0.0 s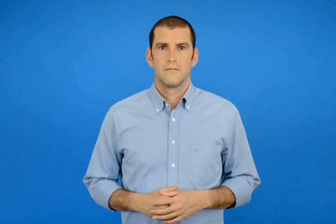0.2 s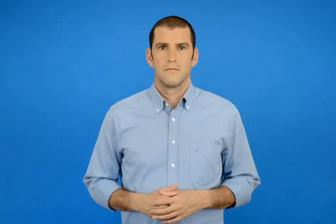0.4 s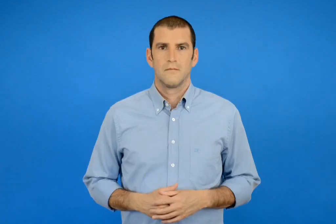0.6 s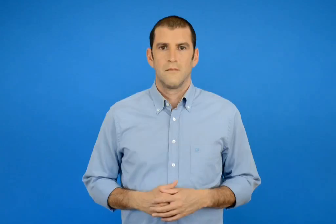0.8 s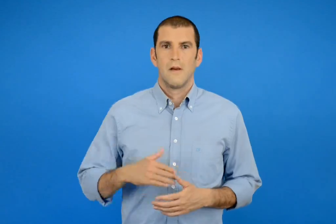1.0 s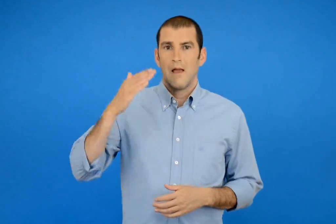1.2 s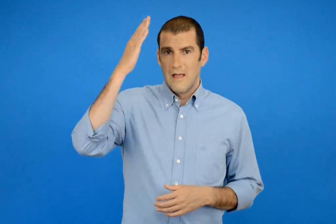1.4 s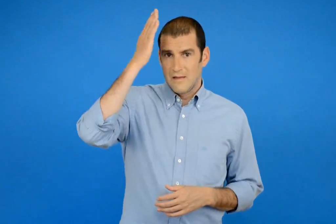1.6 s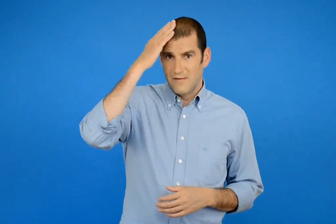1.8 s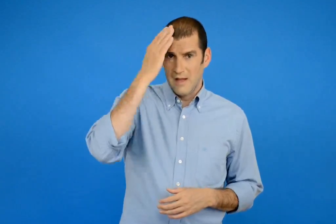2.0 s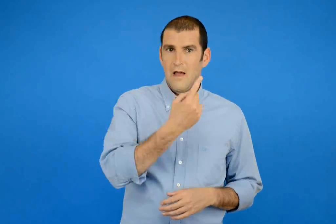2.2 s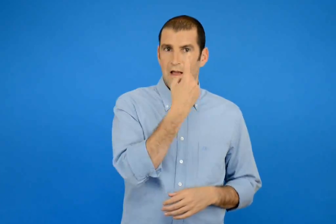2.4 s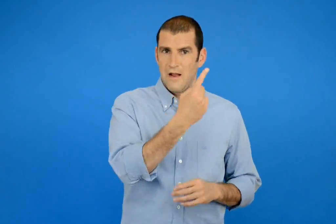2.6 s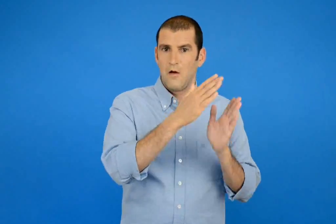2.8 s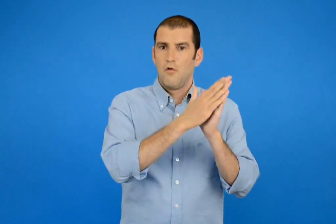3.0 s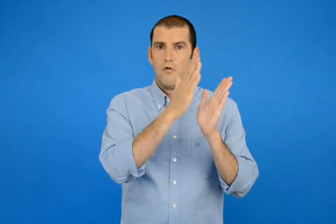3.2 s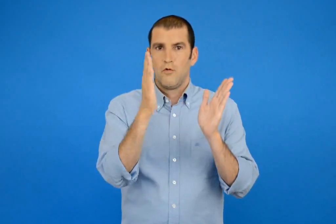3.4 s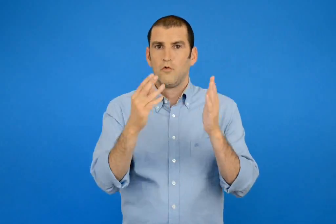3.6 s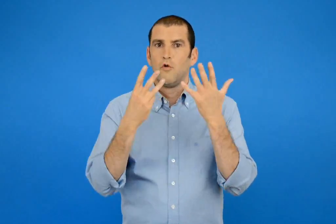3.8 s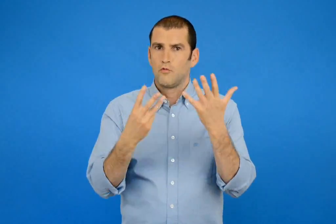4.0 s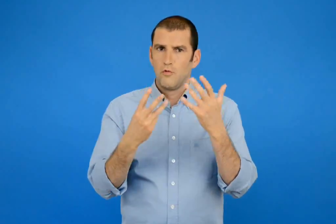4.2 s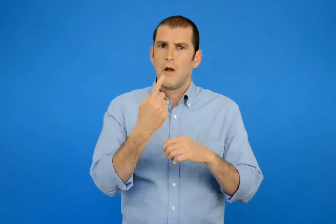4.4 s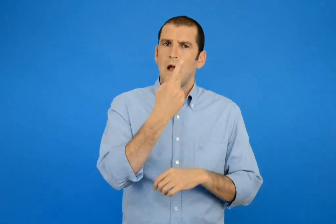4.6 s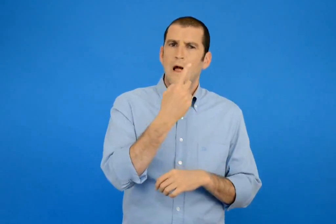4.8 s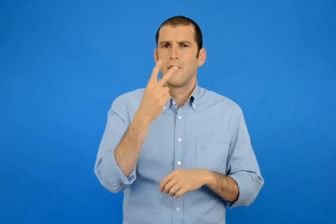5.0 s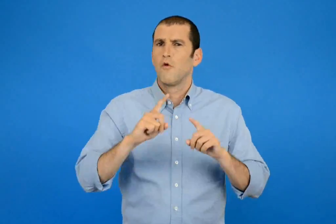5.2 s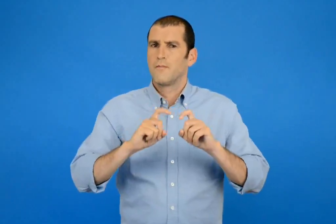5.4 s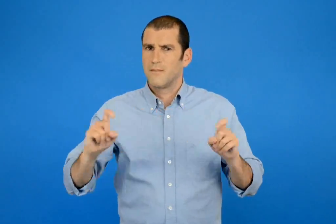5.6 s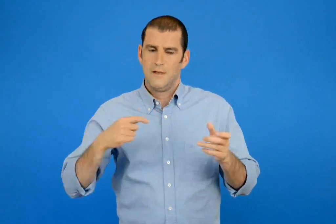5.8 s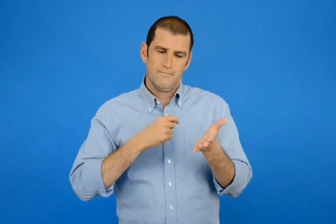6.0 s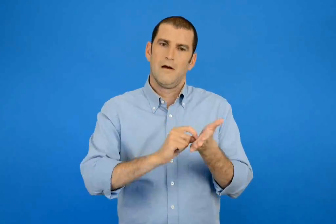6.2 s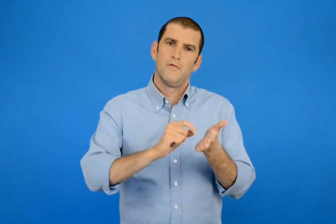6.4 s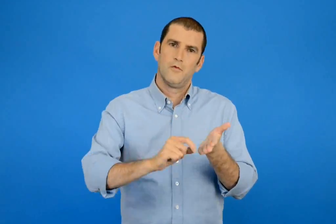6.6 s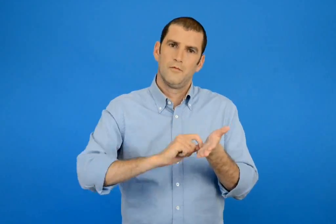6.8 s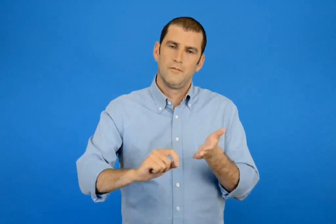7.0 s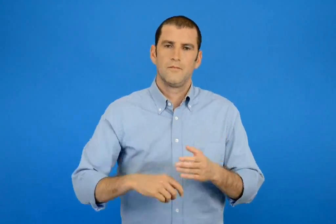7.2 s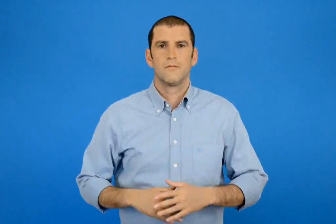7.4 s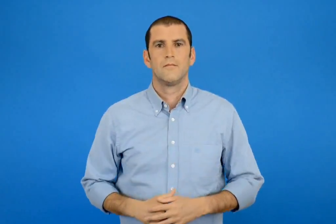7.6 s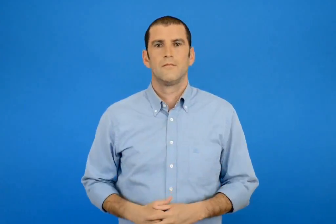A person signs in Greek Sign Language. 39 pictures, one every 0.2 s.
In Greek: γραφώ ένα δύο πράγματα που στα κεφάλαια 1 έως 8
